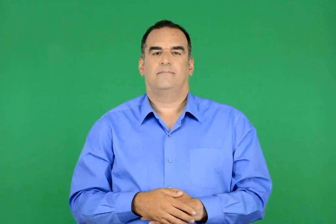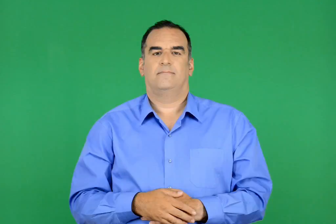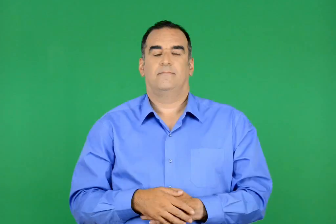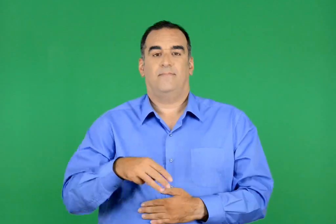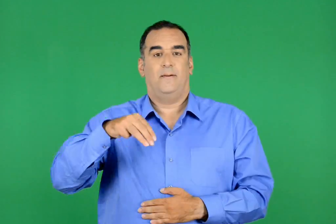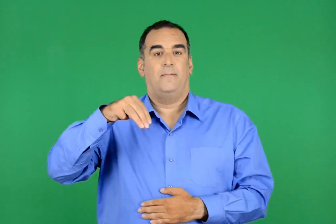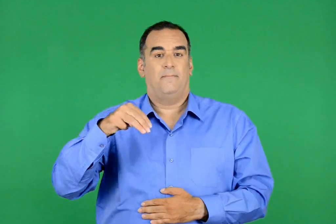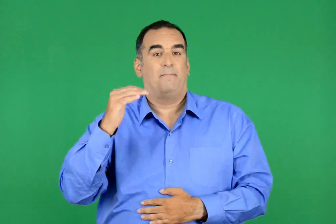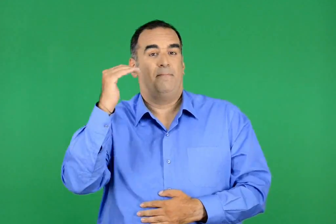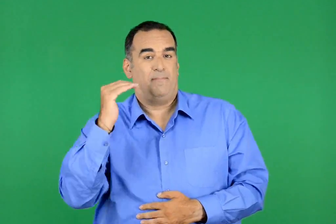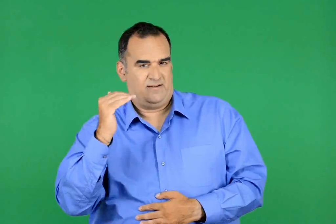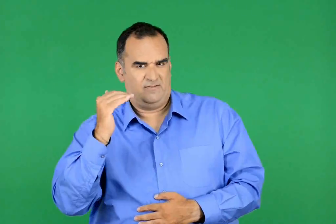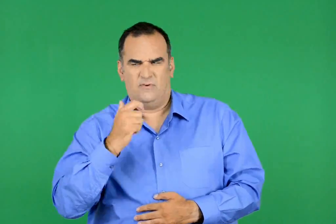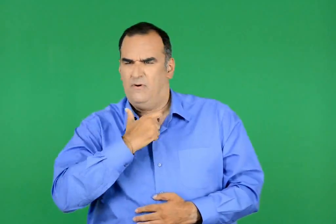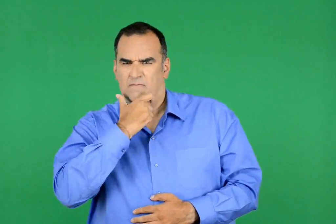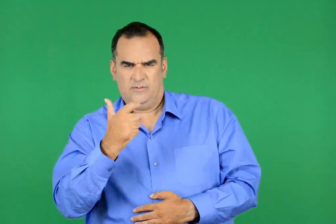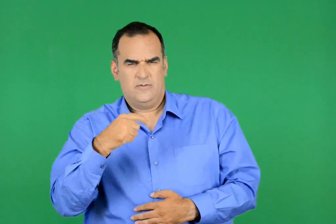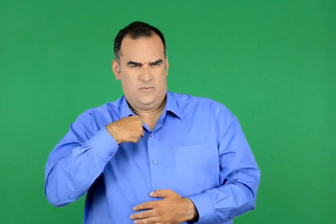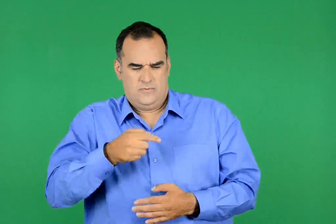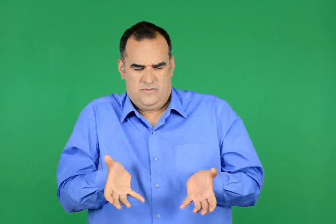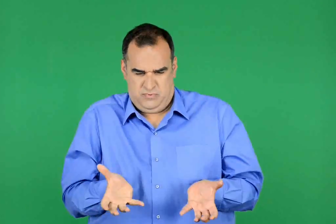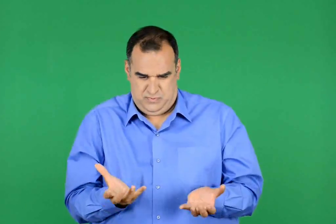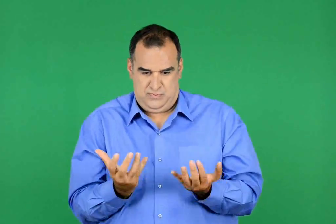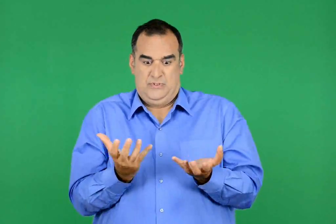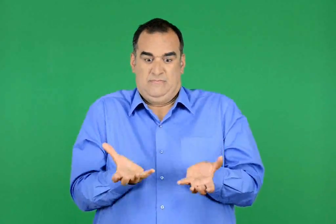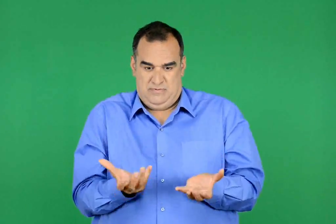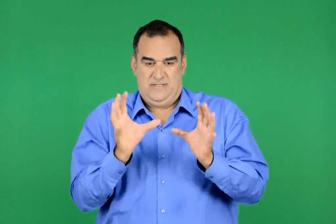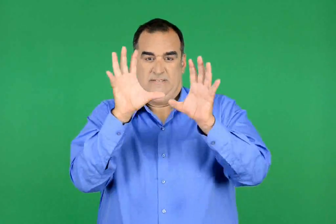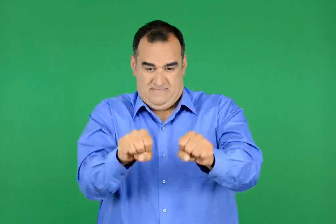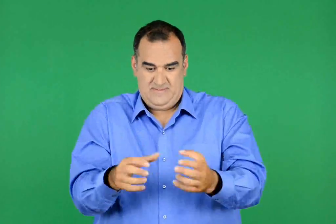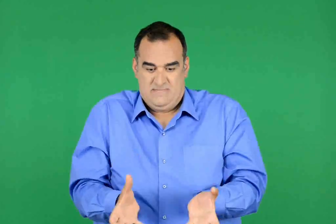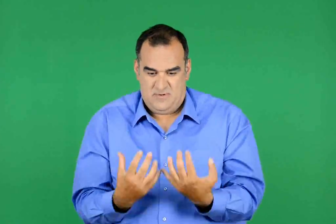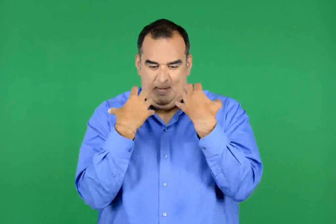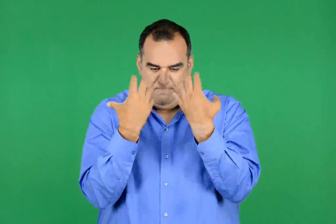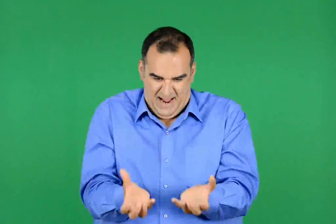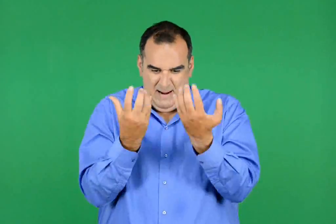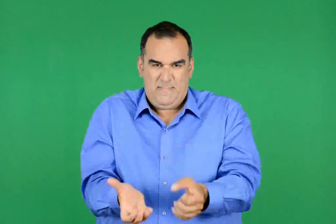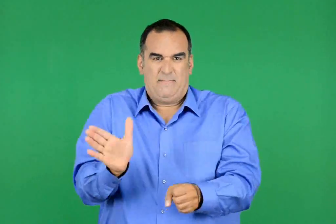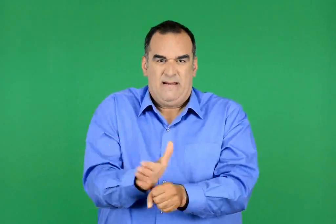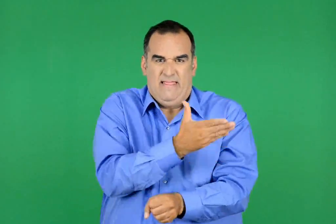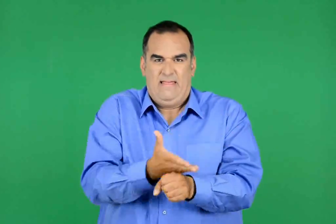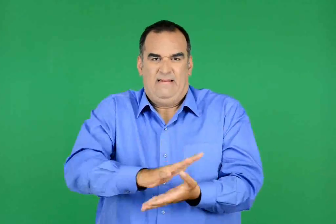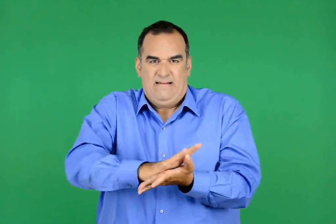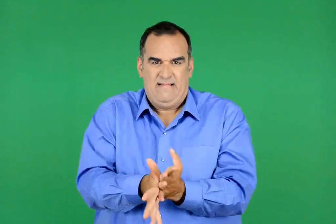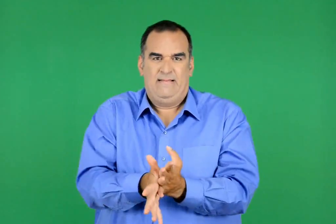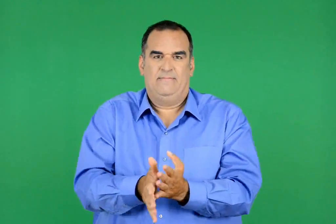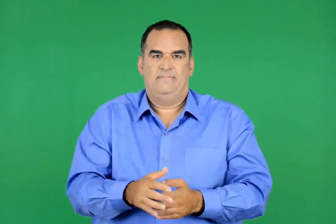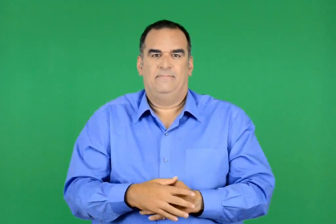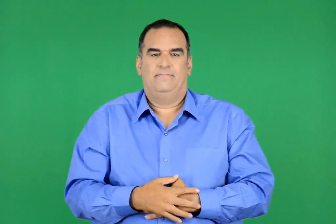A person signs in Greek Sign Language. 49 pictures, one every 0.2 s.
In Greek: θα την αρπάξω µε τη φαγάνα µου φώναζε ο μπανς. θα την κόψω κοµµατάκια
